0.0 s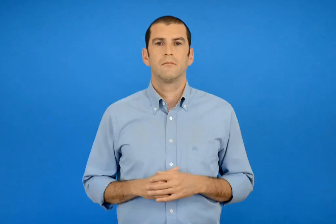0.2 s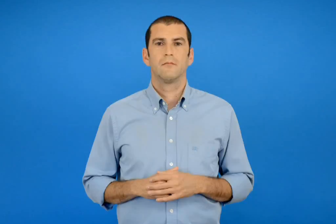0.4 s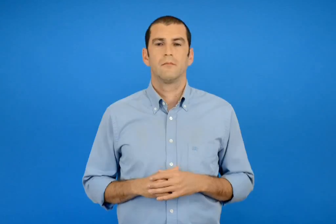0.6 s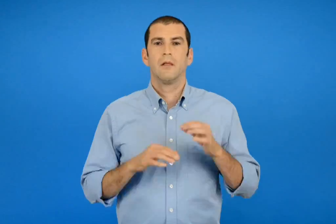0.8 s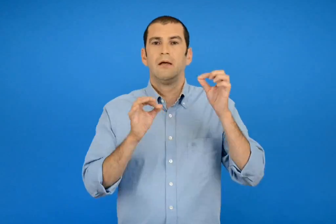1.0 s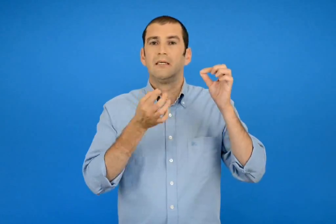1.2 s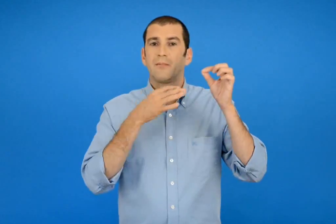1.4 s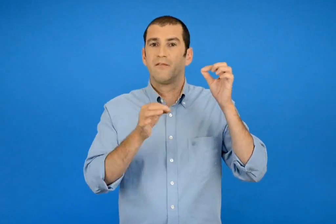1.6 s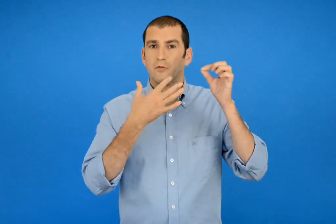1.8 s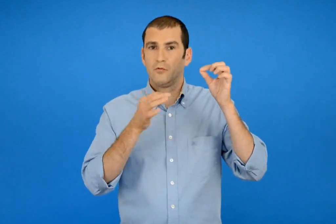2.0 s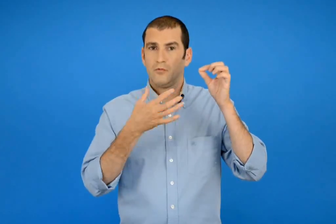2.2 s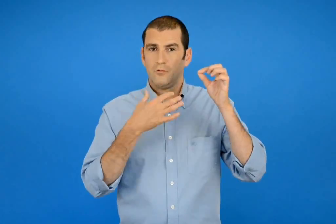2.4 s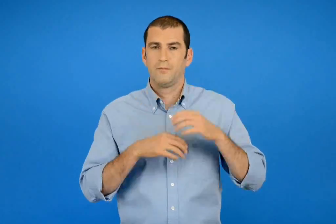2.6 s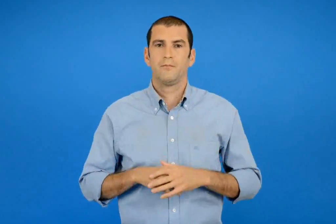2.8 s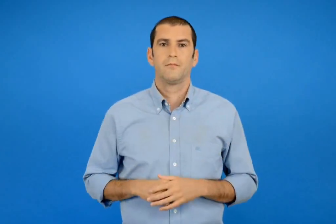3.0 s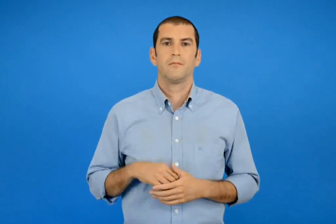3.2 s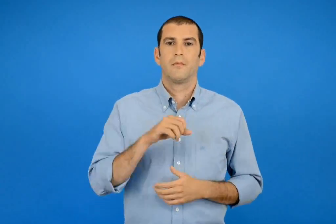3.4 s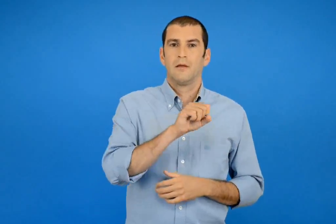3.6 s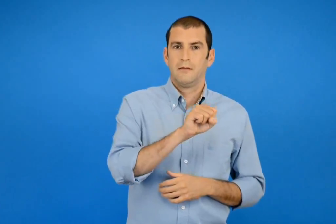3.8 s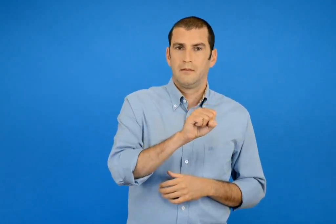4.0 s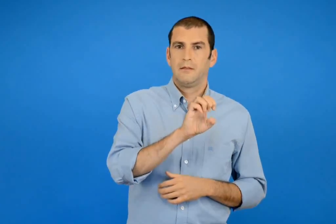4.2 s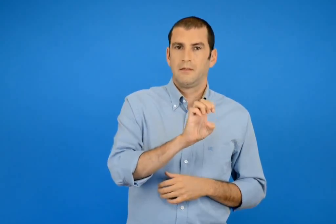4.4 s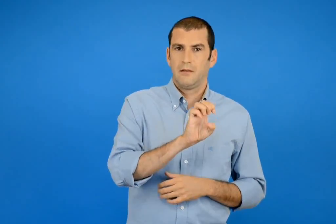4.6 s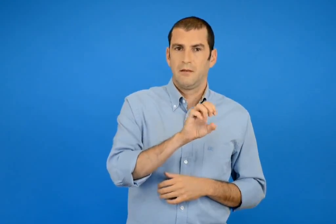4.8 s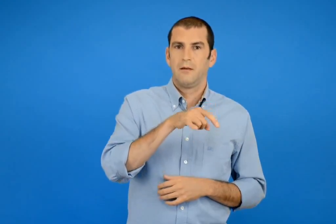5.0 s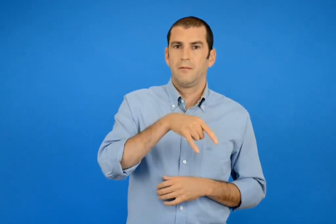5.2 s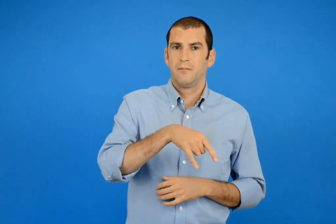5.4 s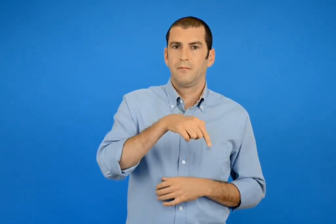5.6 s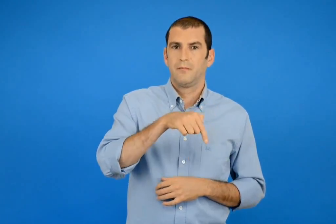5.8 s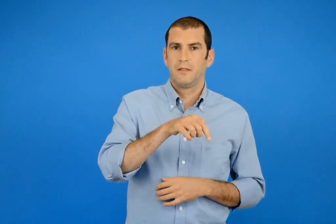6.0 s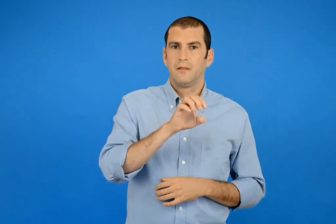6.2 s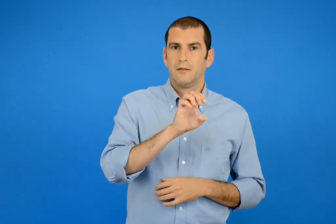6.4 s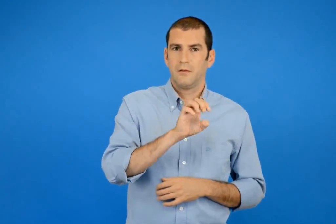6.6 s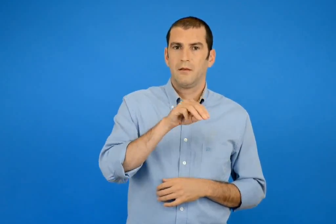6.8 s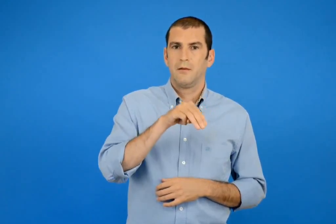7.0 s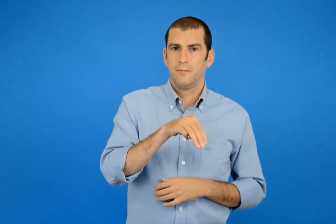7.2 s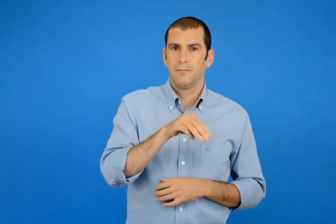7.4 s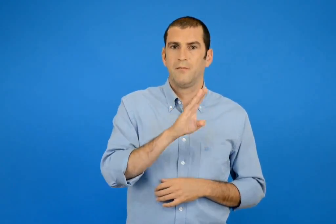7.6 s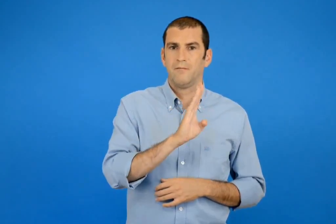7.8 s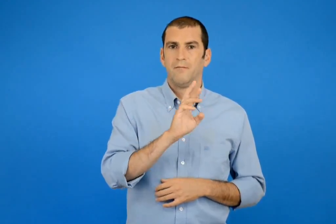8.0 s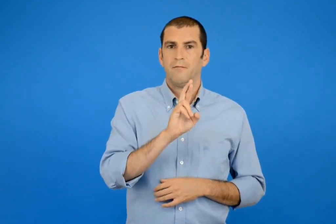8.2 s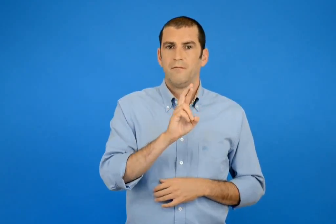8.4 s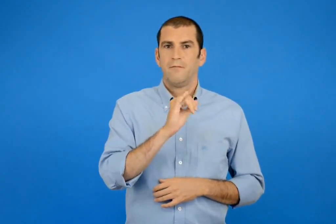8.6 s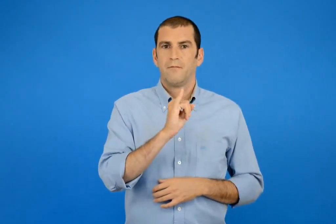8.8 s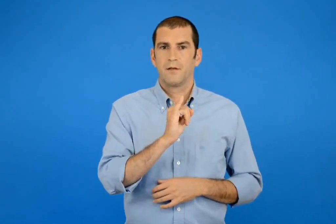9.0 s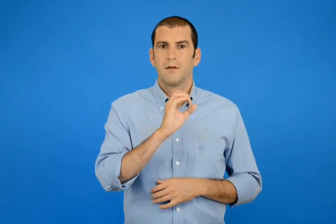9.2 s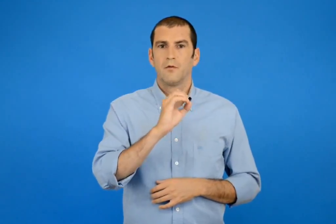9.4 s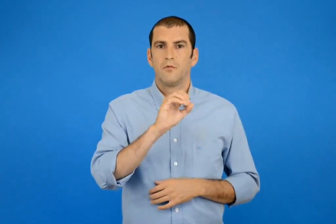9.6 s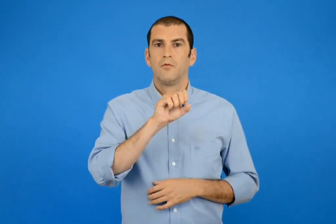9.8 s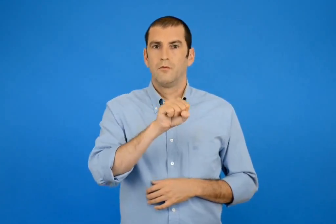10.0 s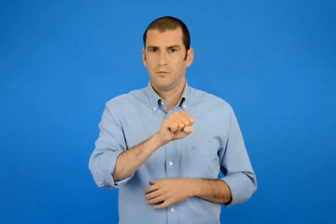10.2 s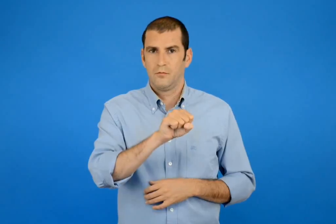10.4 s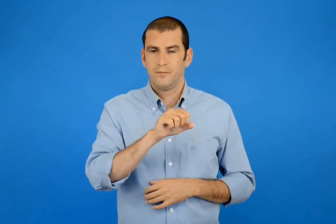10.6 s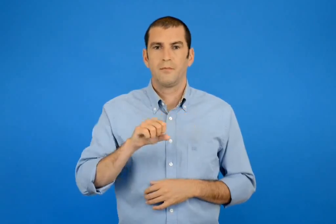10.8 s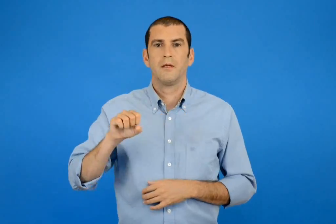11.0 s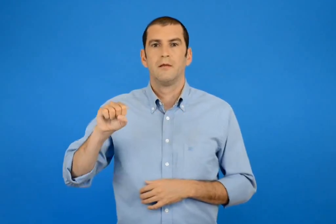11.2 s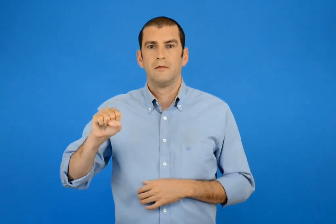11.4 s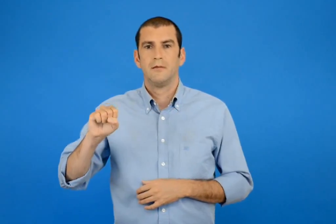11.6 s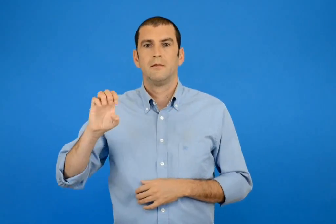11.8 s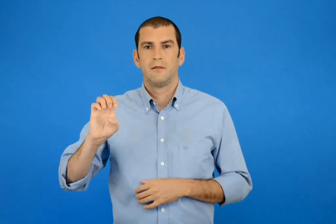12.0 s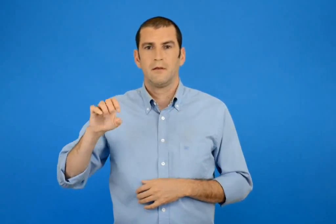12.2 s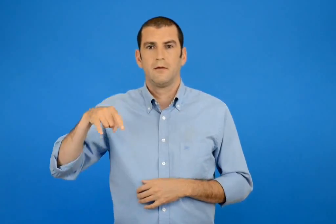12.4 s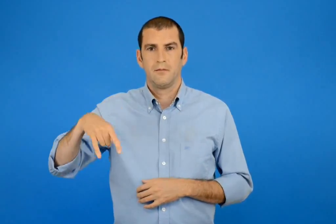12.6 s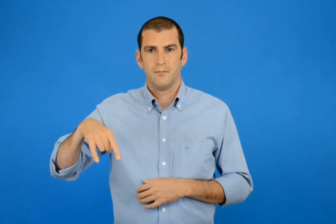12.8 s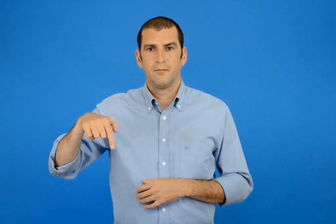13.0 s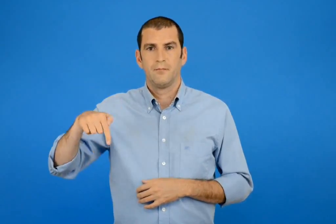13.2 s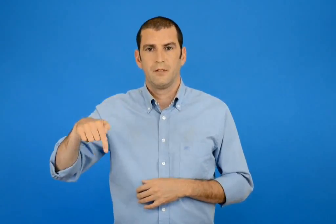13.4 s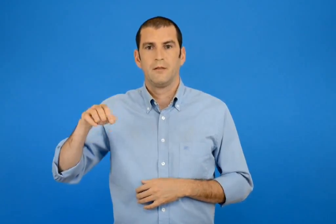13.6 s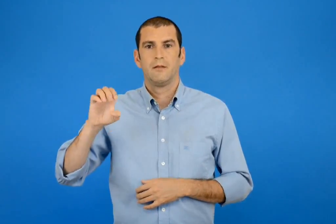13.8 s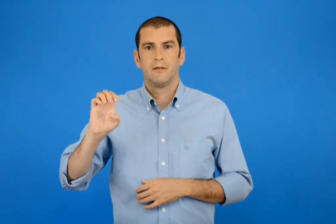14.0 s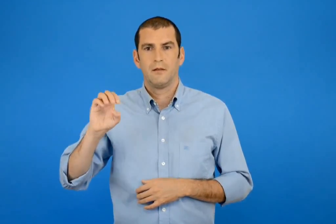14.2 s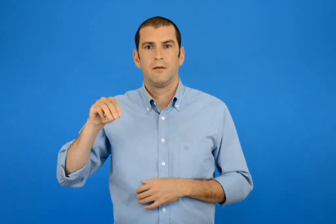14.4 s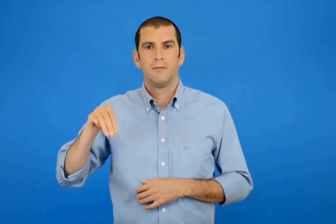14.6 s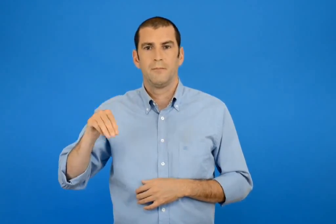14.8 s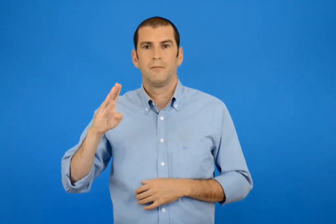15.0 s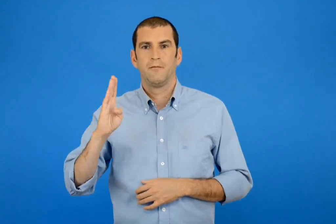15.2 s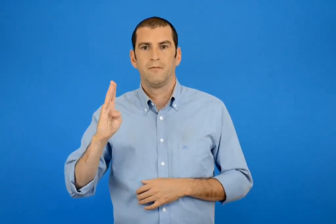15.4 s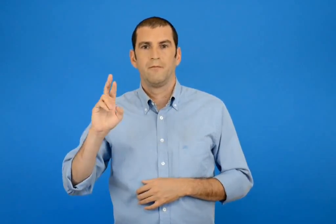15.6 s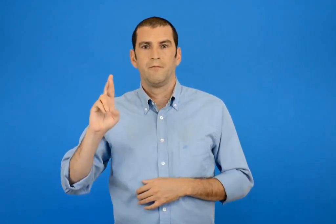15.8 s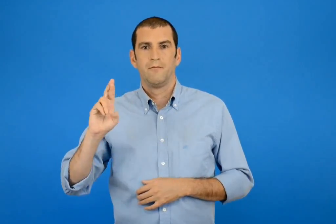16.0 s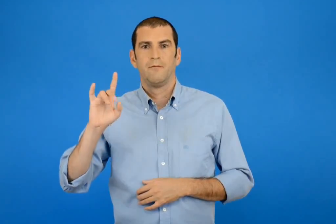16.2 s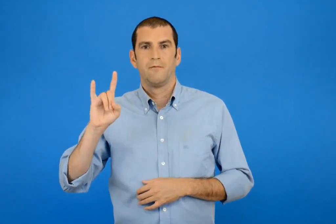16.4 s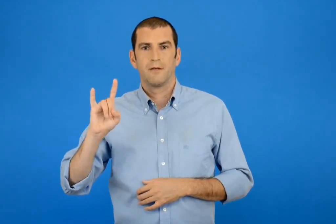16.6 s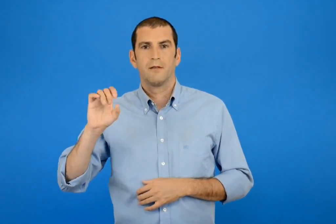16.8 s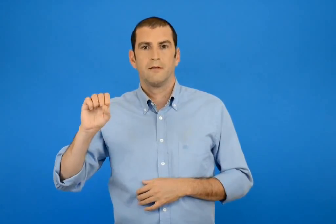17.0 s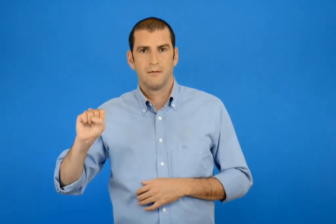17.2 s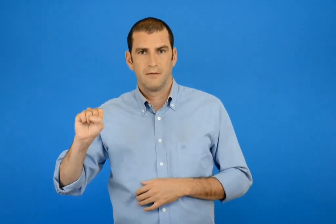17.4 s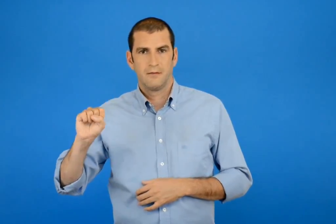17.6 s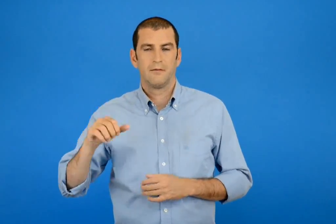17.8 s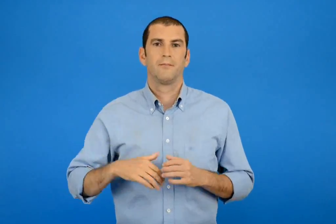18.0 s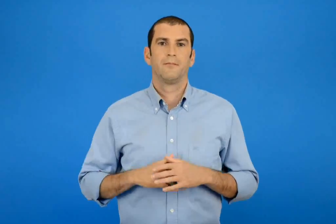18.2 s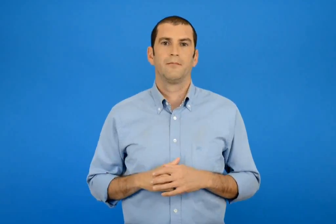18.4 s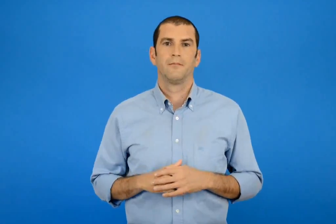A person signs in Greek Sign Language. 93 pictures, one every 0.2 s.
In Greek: σεπτέμβριος σεπτέμβρης
